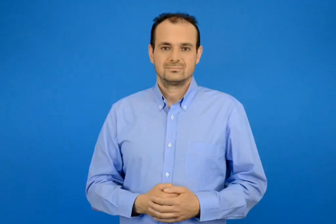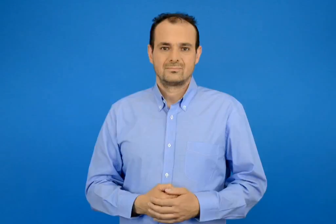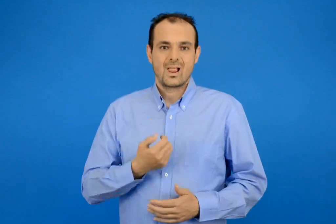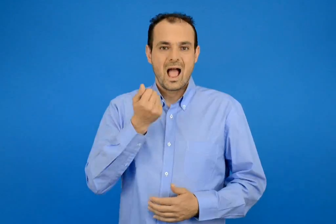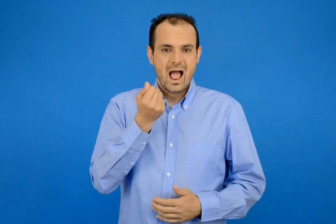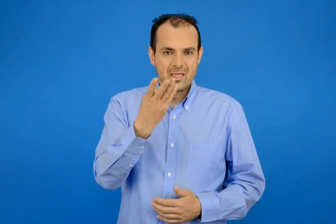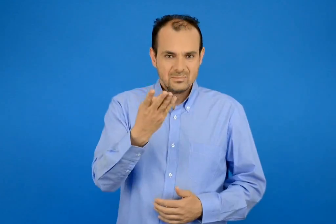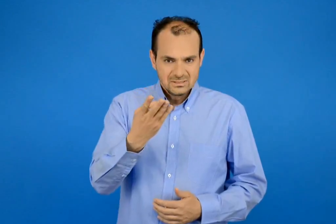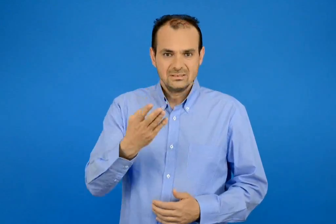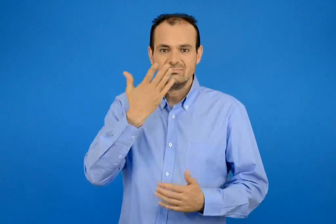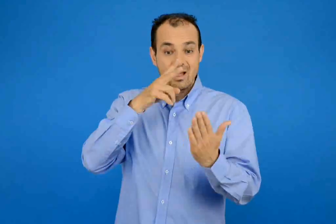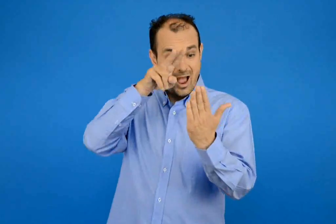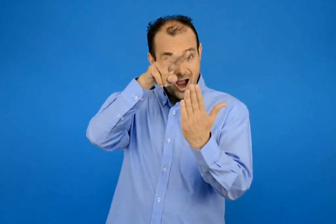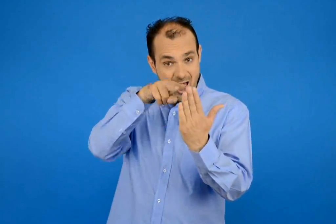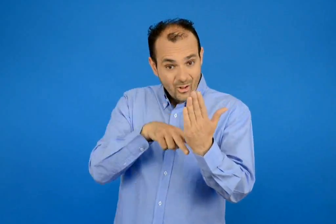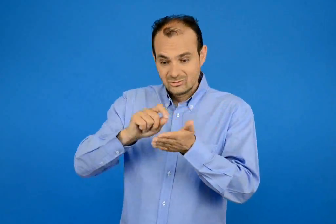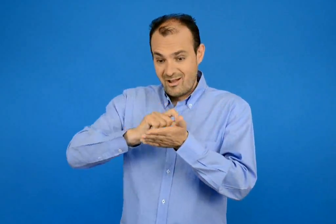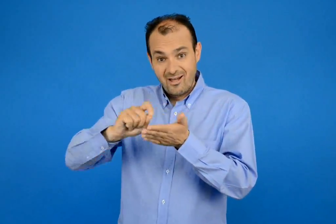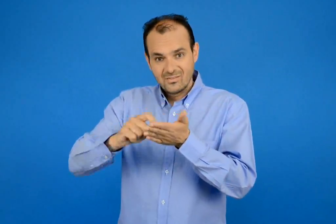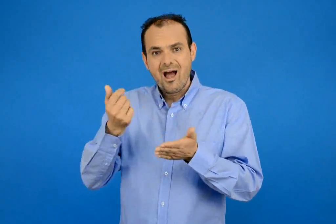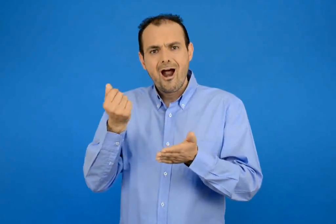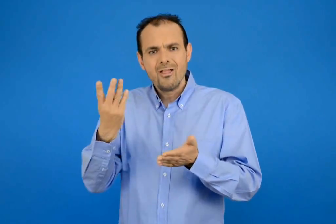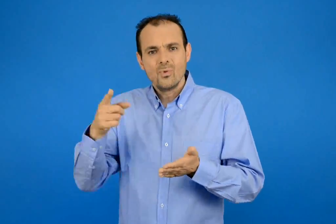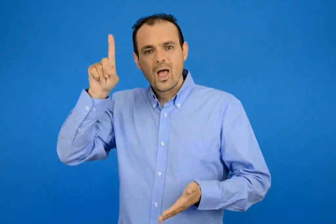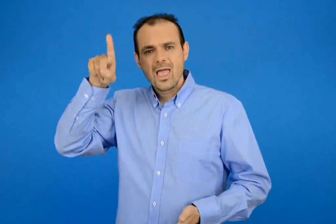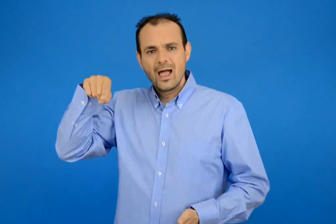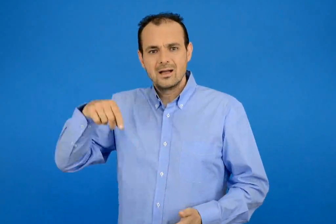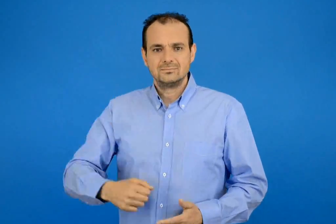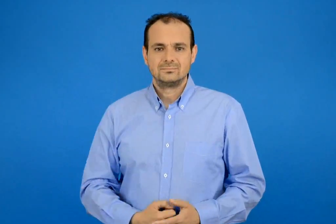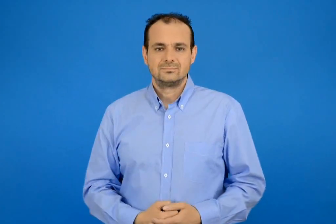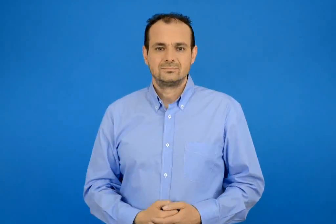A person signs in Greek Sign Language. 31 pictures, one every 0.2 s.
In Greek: αρίθμηση ανάγνωση και γραφή των αριθμών
